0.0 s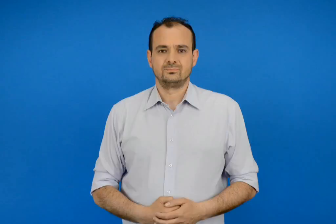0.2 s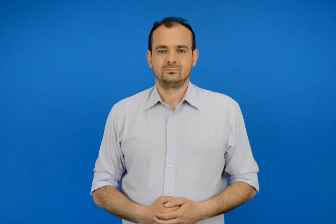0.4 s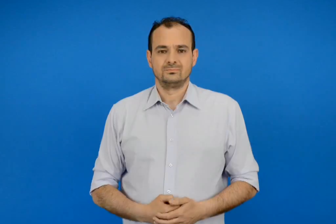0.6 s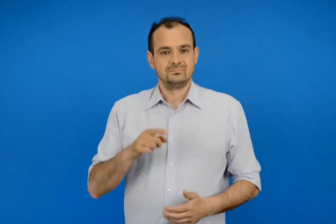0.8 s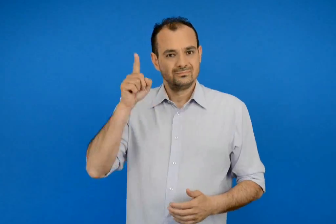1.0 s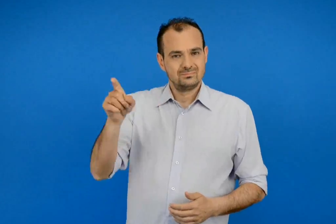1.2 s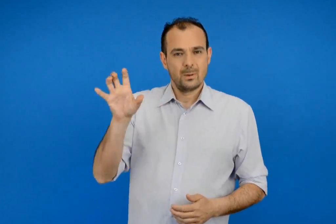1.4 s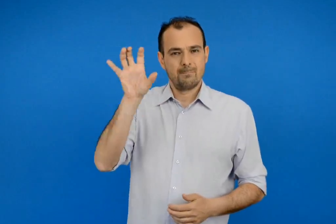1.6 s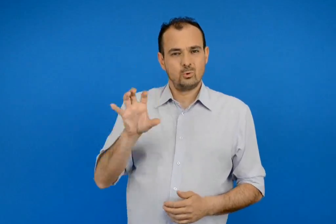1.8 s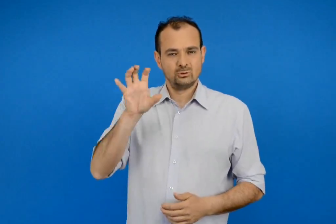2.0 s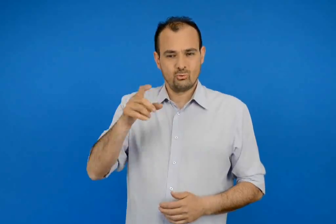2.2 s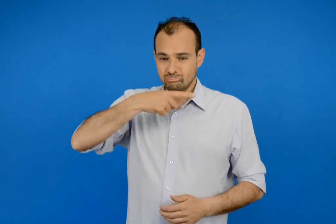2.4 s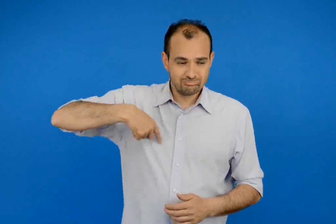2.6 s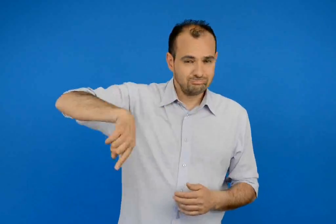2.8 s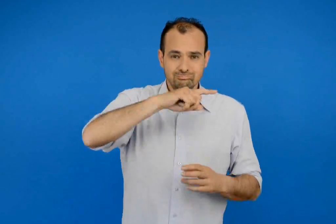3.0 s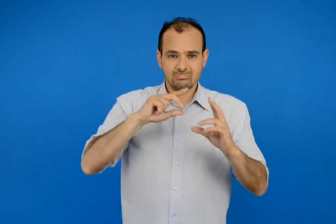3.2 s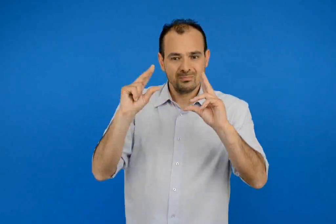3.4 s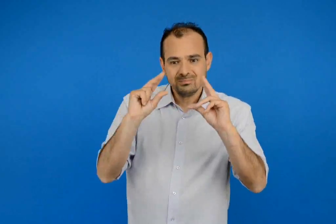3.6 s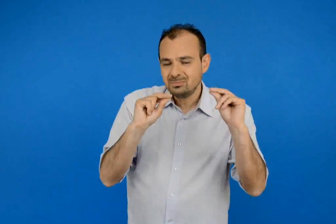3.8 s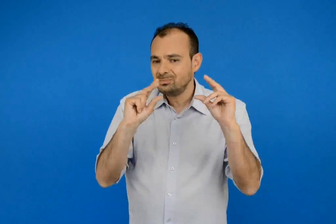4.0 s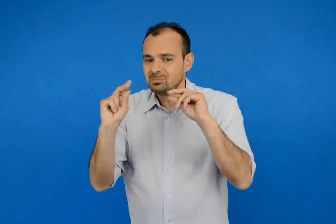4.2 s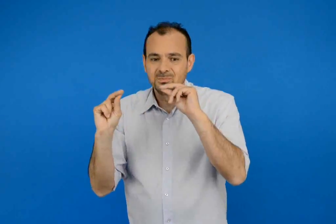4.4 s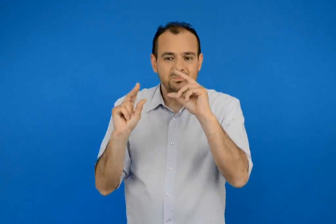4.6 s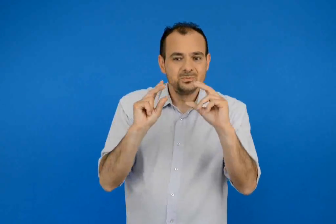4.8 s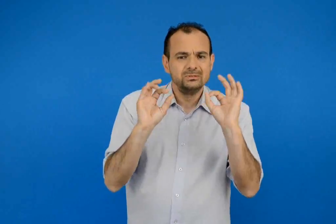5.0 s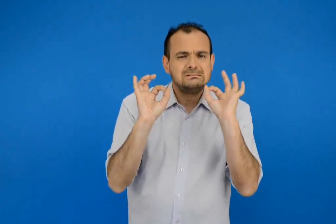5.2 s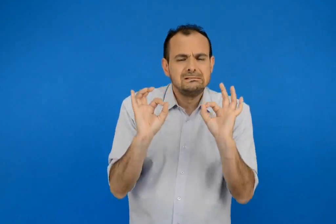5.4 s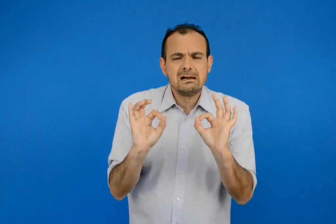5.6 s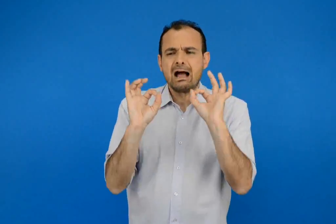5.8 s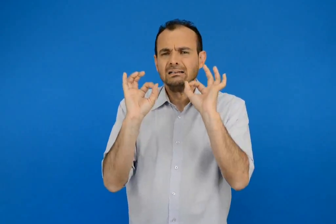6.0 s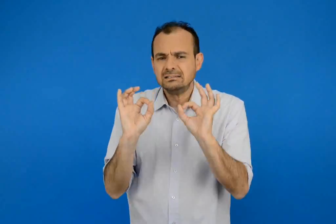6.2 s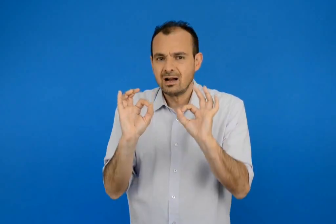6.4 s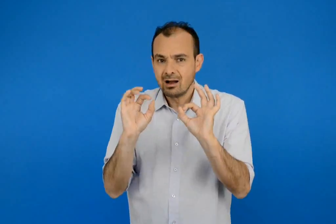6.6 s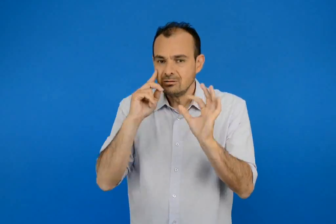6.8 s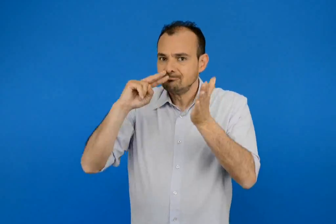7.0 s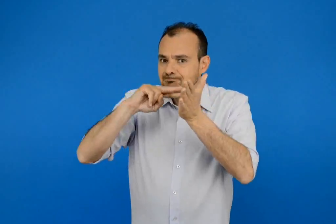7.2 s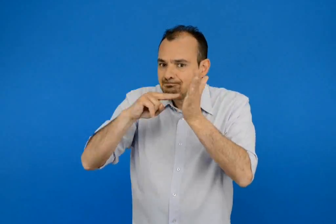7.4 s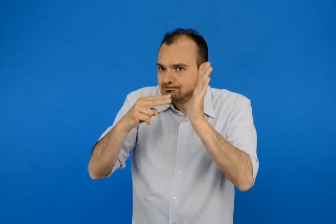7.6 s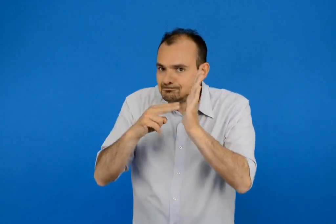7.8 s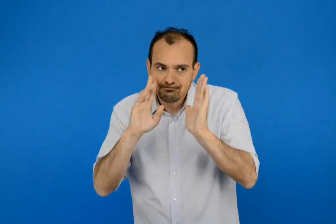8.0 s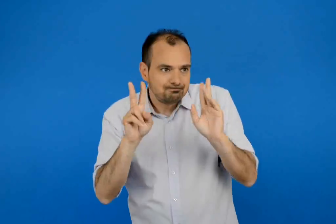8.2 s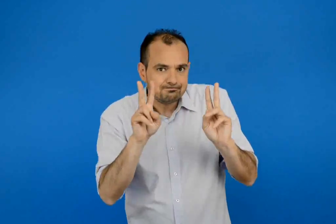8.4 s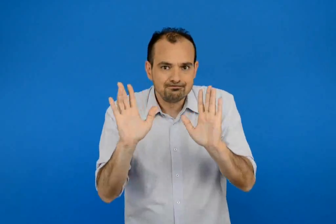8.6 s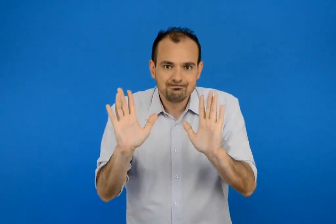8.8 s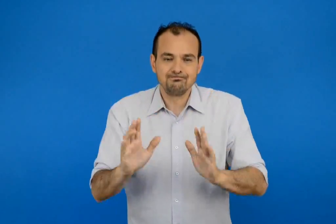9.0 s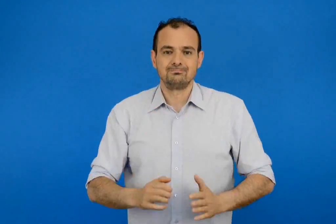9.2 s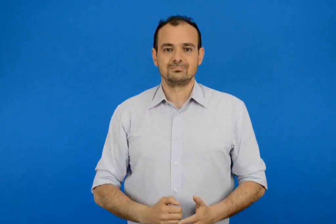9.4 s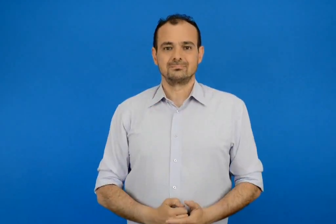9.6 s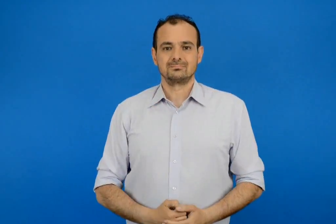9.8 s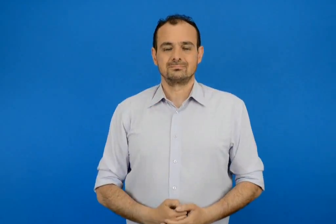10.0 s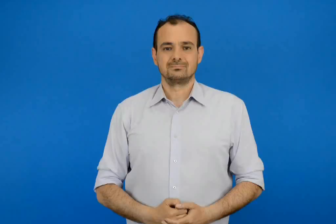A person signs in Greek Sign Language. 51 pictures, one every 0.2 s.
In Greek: στο μουσείο μιλάμε σιγά και είμαστε προσεκτικοί
